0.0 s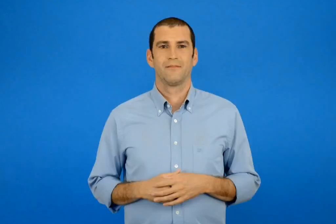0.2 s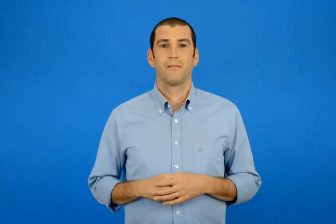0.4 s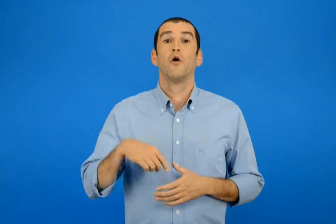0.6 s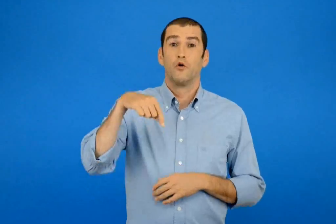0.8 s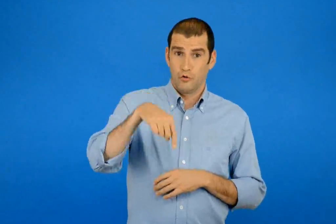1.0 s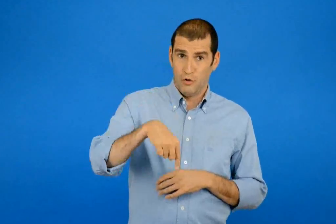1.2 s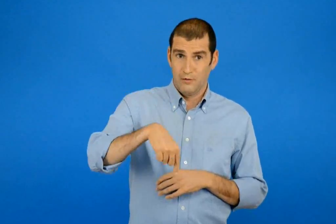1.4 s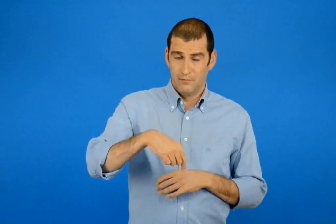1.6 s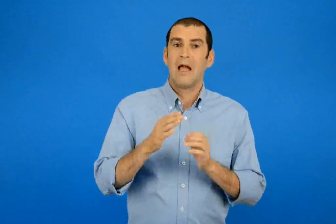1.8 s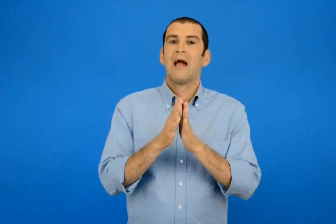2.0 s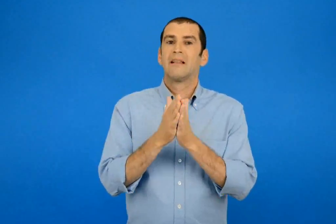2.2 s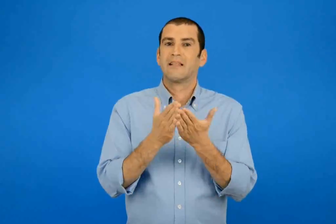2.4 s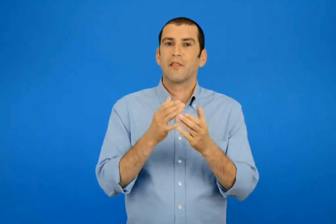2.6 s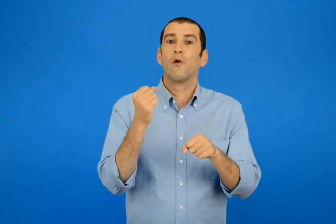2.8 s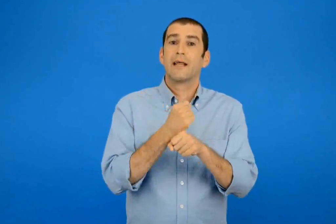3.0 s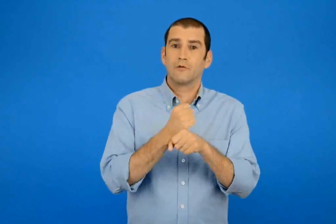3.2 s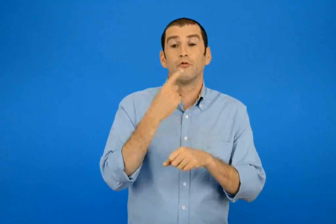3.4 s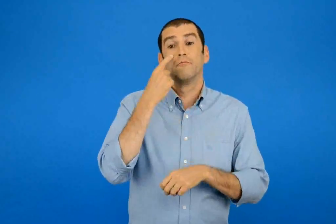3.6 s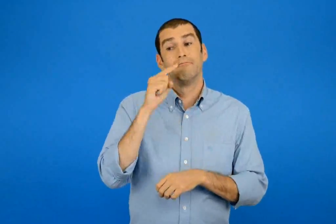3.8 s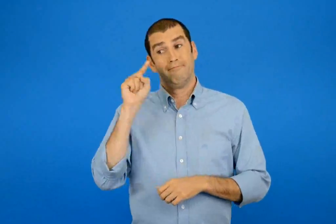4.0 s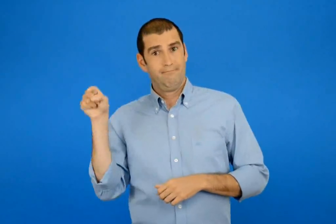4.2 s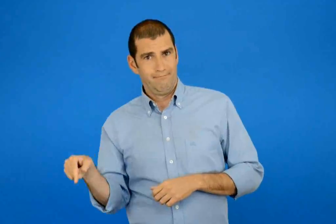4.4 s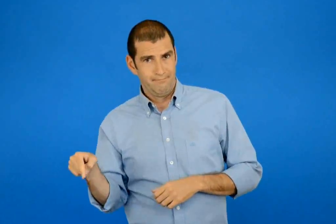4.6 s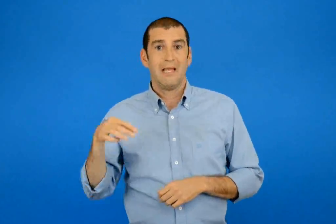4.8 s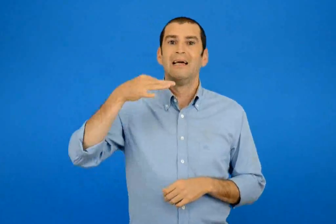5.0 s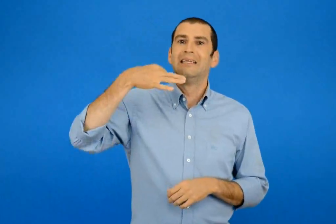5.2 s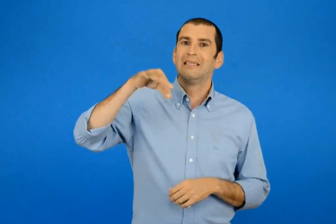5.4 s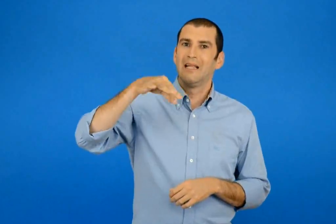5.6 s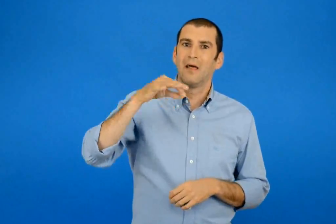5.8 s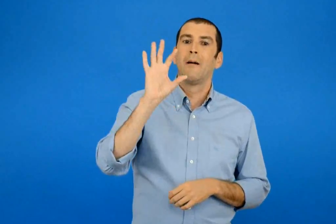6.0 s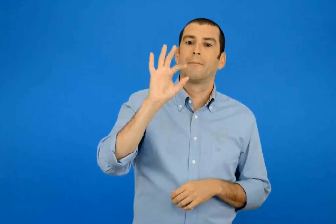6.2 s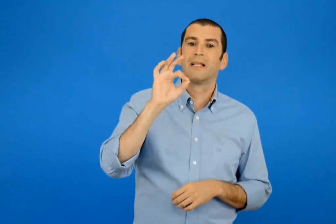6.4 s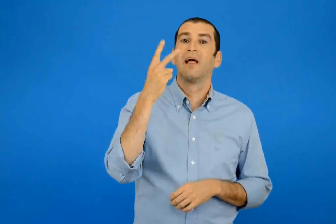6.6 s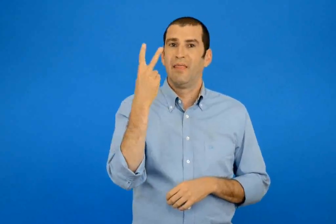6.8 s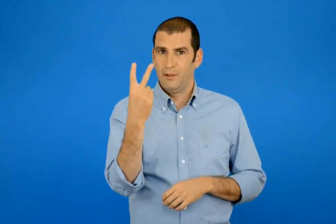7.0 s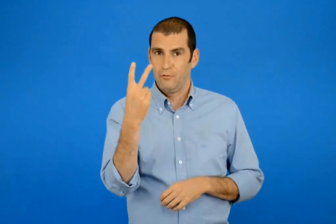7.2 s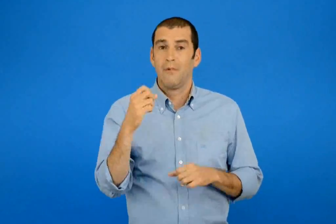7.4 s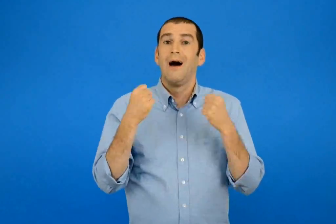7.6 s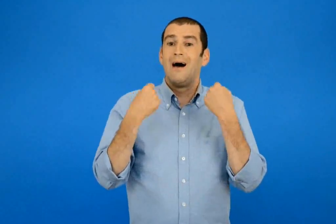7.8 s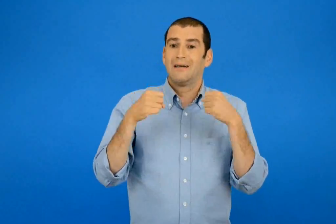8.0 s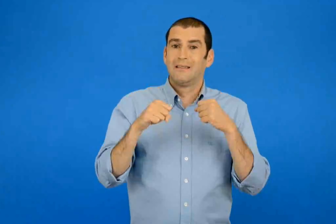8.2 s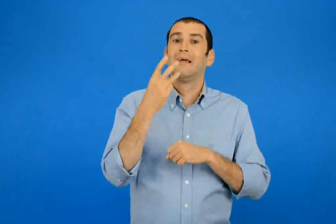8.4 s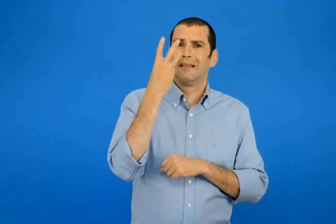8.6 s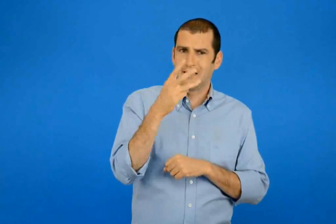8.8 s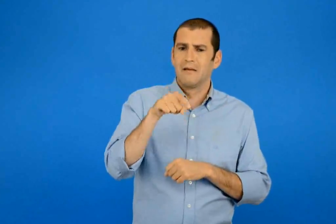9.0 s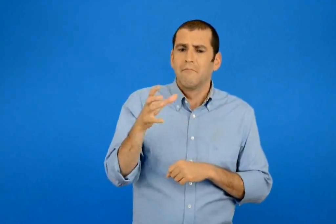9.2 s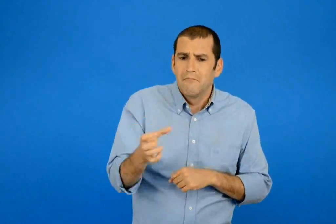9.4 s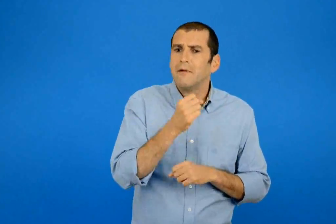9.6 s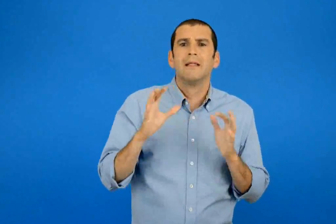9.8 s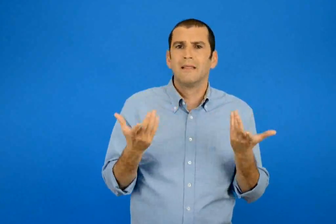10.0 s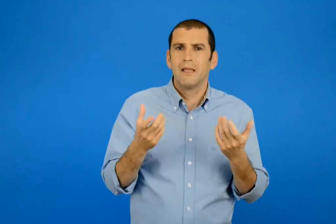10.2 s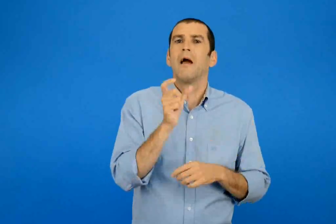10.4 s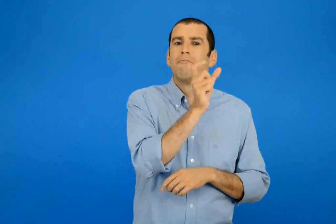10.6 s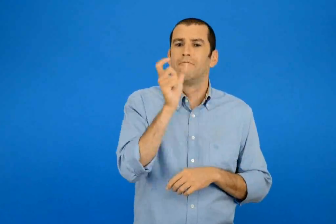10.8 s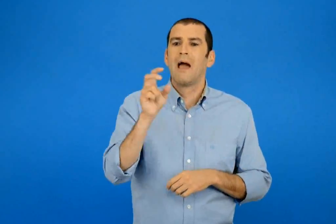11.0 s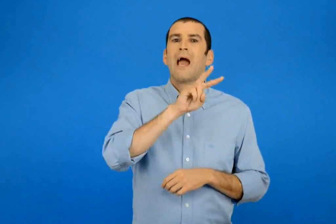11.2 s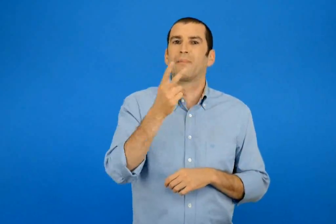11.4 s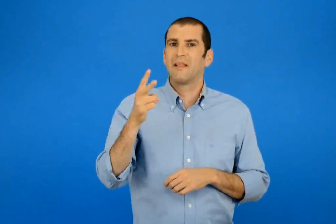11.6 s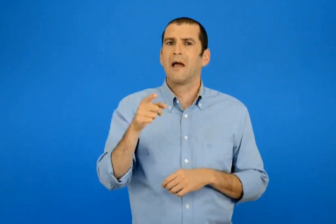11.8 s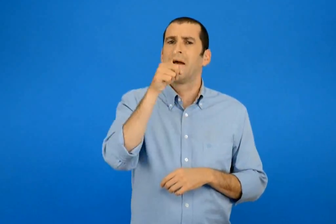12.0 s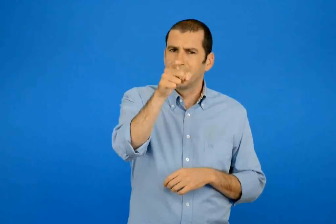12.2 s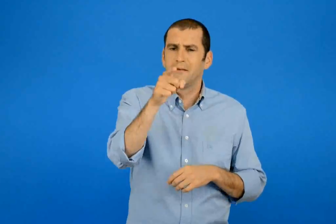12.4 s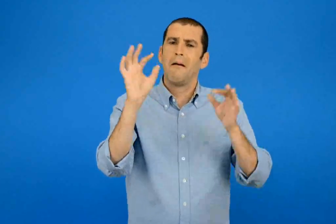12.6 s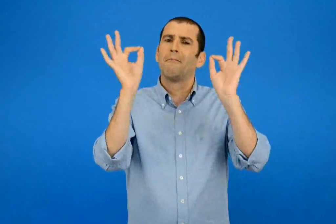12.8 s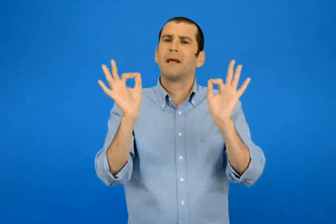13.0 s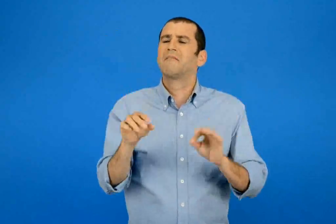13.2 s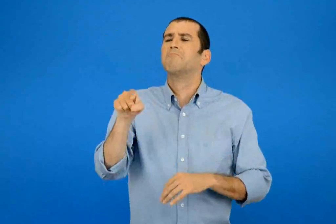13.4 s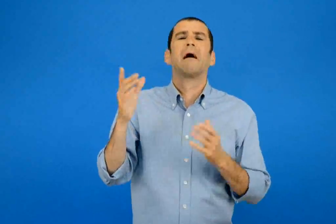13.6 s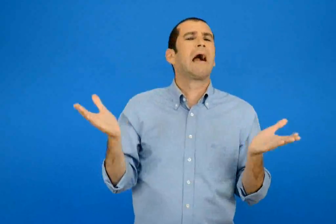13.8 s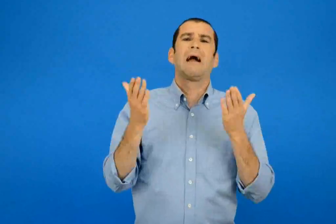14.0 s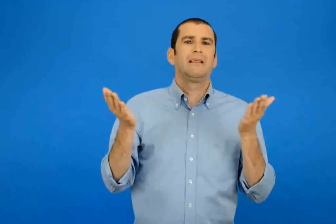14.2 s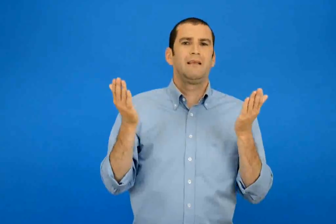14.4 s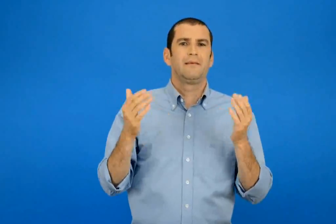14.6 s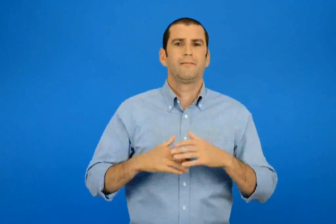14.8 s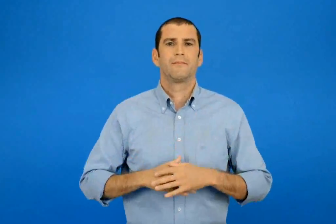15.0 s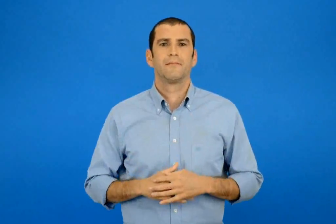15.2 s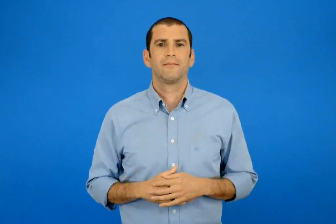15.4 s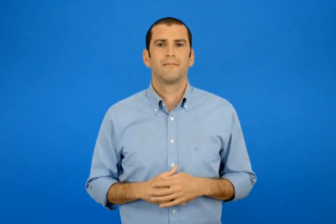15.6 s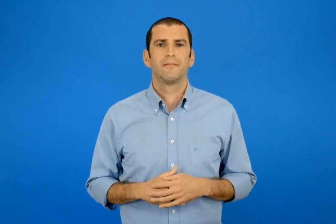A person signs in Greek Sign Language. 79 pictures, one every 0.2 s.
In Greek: τώρα πήγαινε στη σελίδα 52 στο τετράδιο εργασιών στην άσκηση 3 θα βρεις επίθετα για να περιγράψεις και εσύ κάτι
